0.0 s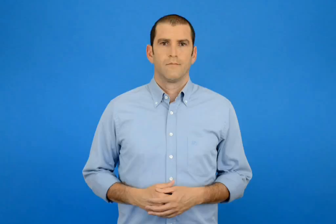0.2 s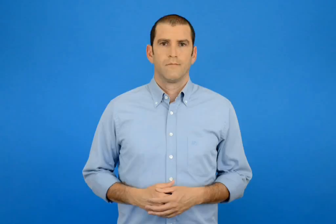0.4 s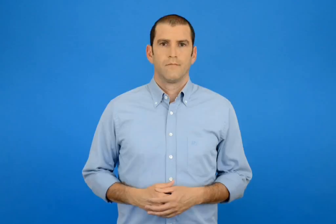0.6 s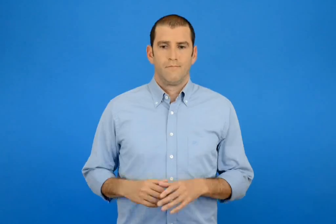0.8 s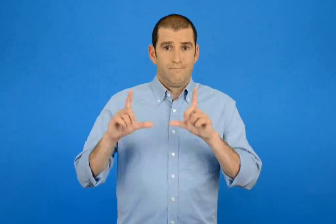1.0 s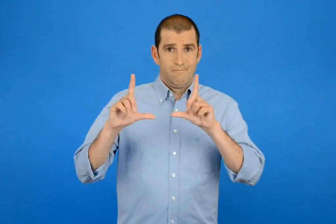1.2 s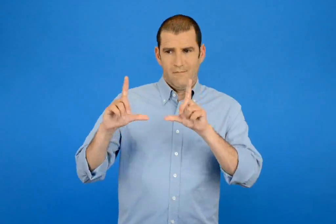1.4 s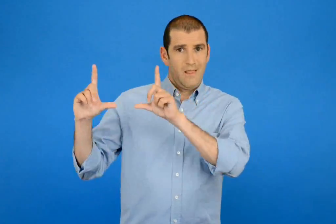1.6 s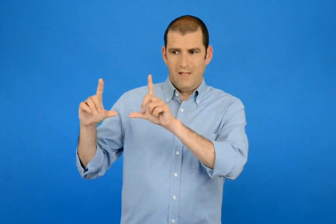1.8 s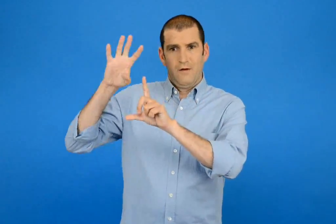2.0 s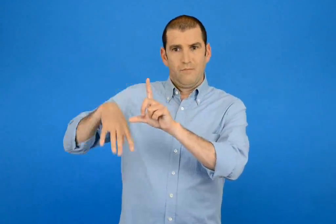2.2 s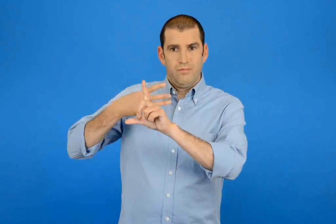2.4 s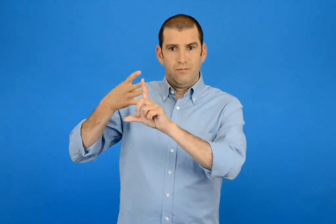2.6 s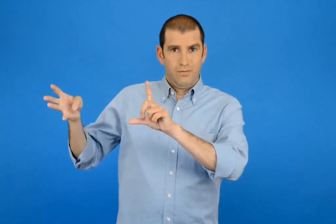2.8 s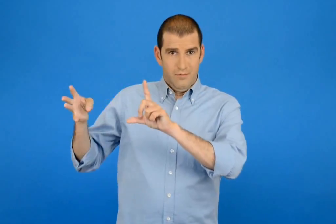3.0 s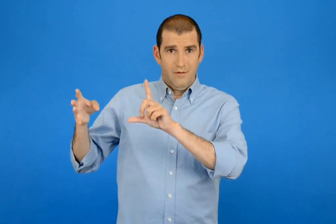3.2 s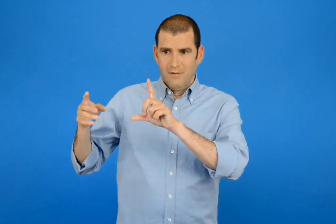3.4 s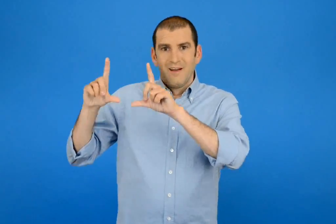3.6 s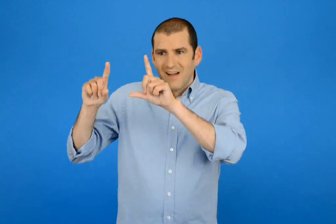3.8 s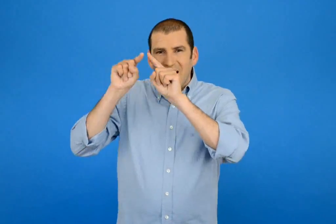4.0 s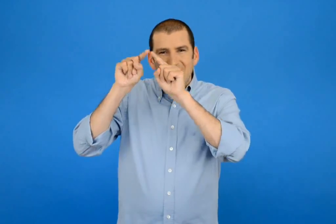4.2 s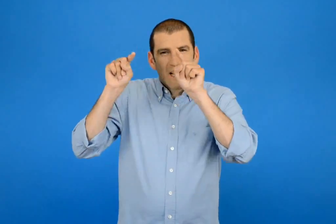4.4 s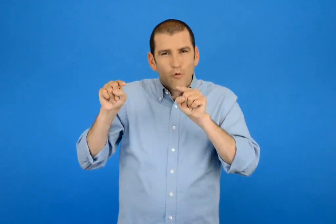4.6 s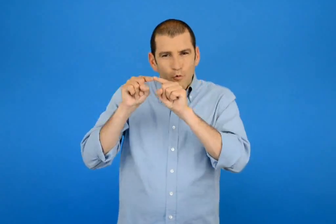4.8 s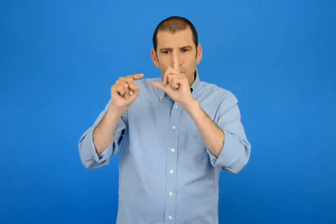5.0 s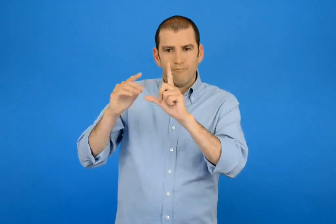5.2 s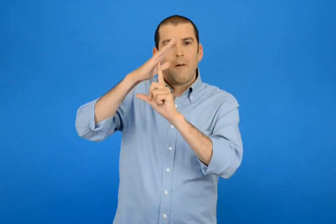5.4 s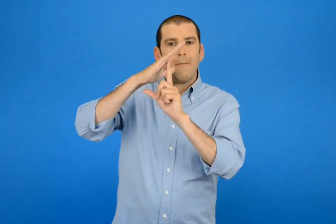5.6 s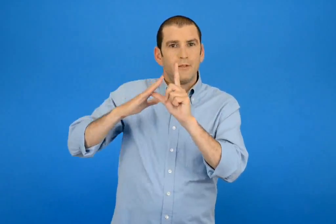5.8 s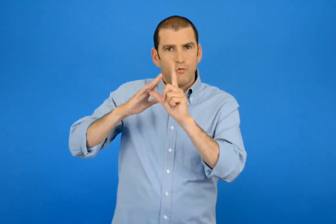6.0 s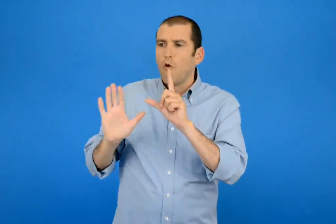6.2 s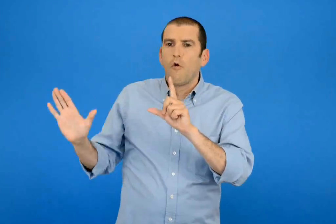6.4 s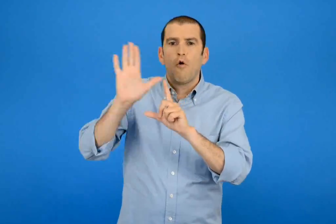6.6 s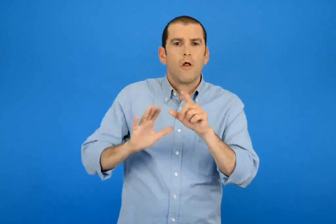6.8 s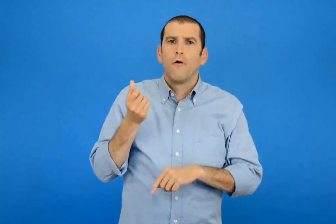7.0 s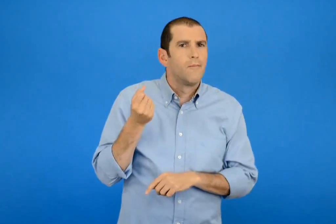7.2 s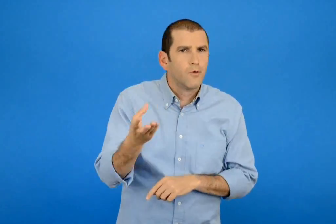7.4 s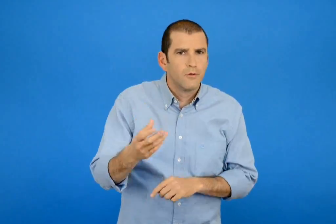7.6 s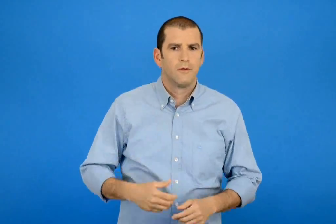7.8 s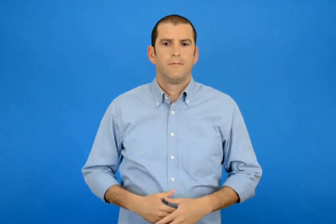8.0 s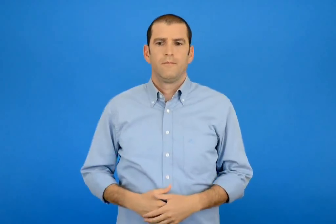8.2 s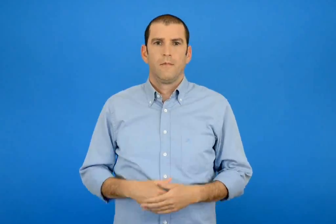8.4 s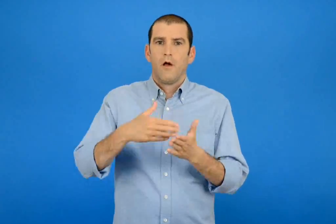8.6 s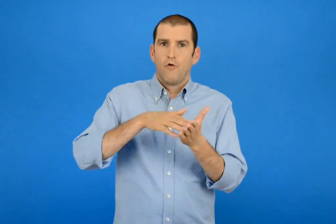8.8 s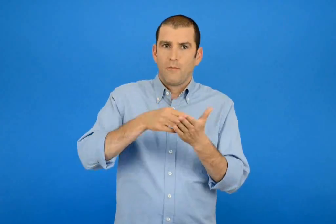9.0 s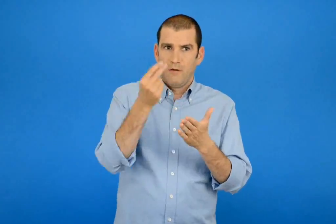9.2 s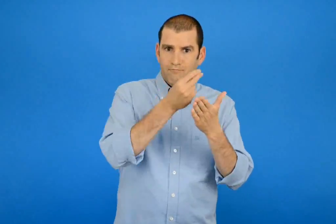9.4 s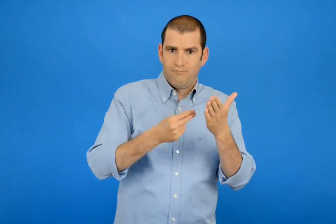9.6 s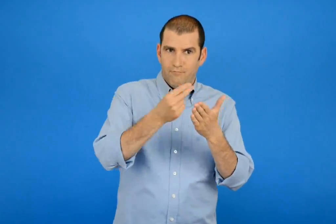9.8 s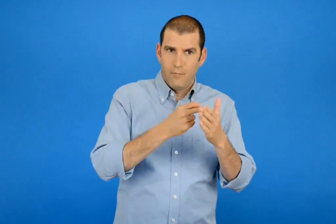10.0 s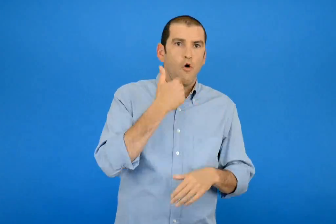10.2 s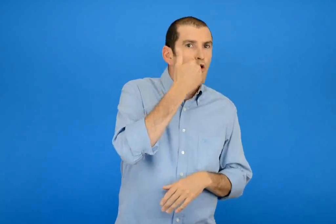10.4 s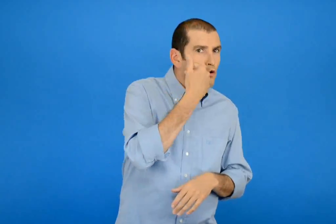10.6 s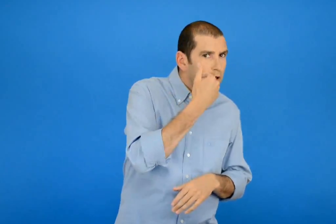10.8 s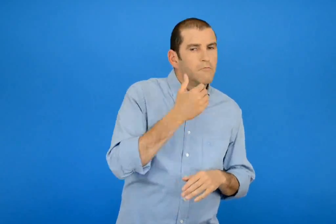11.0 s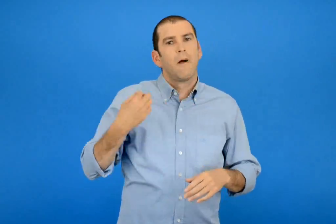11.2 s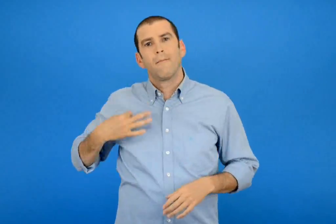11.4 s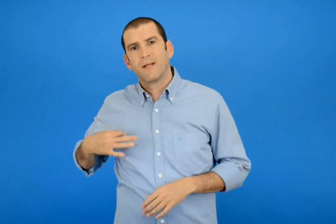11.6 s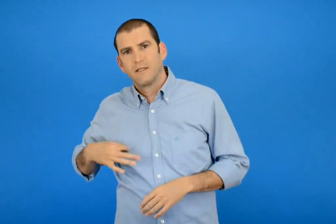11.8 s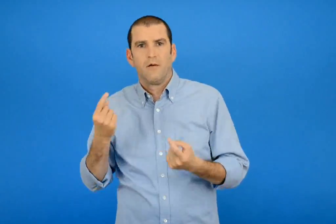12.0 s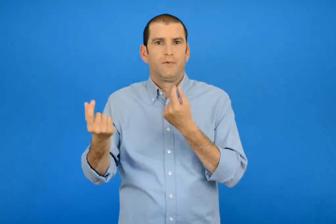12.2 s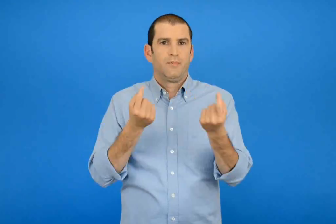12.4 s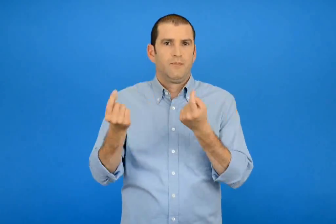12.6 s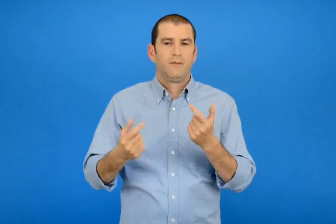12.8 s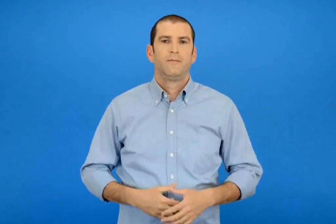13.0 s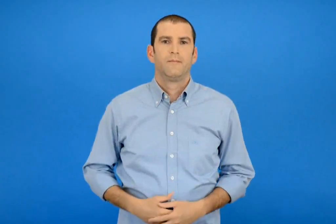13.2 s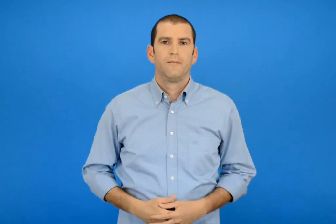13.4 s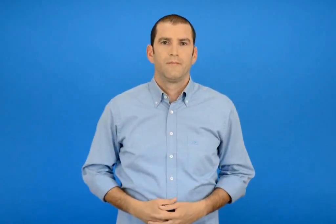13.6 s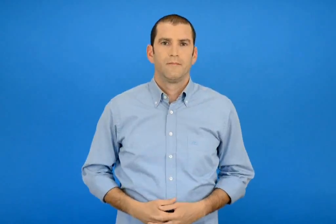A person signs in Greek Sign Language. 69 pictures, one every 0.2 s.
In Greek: με πόσα τρυγονάκια μπορώ να καλύψω τη διπλανή επιφάνεια ; χρωματίζω τη μισή επιφάνεια κόκκινη και την άλλη μισή πράσινη
